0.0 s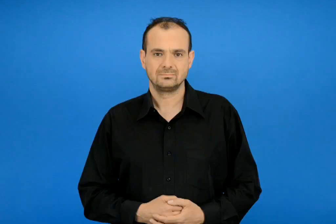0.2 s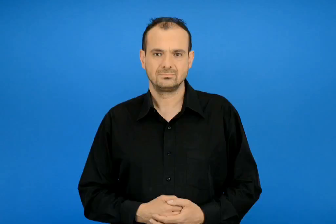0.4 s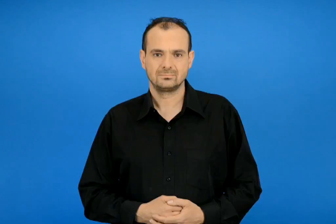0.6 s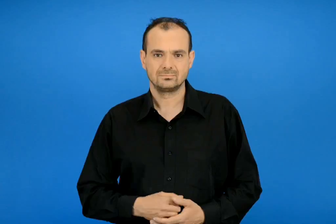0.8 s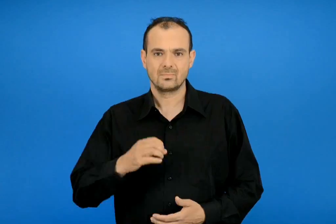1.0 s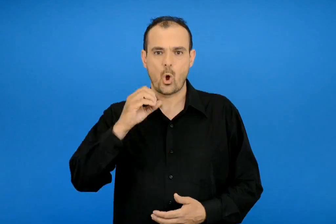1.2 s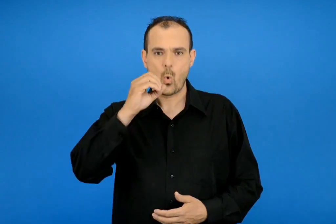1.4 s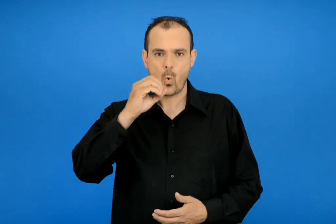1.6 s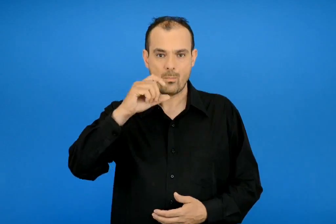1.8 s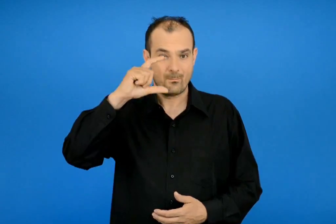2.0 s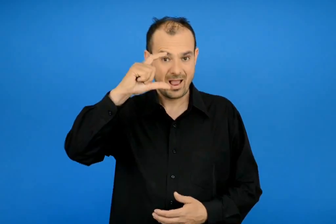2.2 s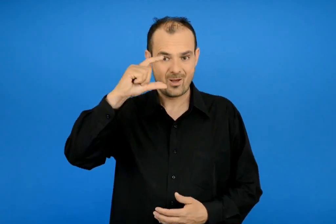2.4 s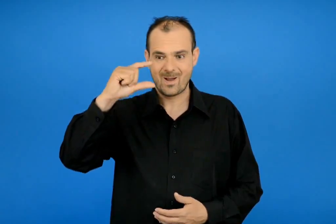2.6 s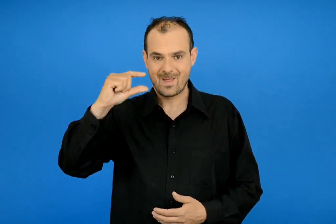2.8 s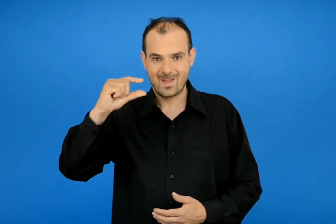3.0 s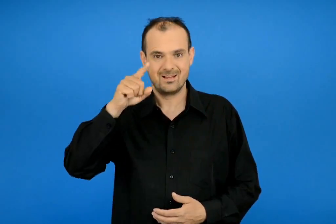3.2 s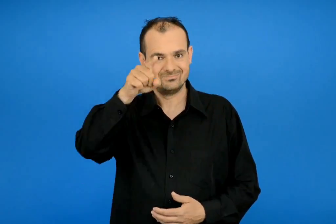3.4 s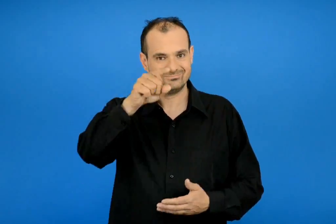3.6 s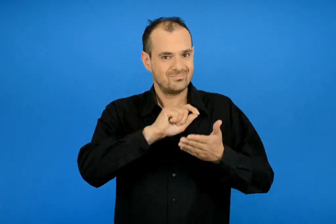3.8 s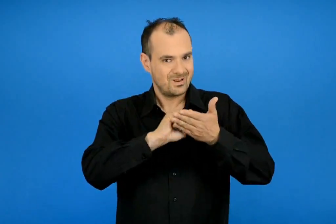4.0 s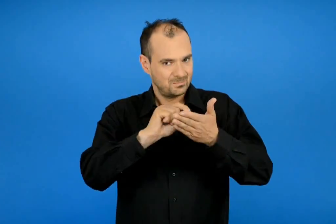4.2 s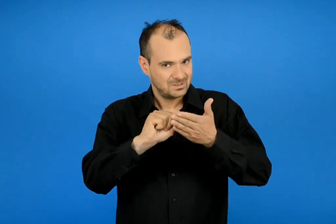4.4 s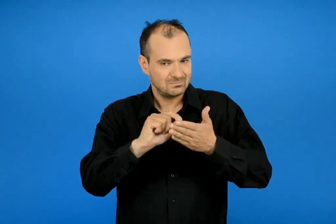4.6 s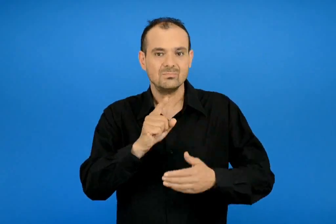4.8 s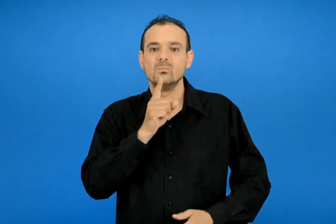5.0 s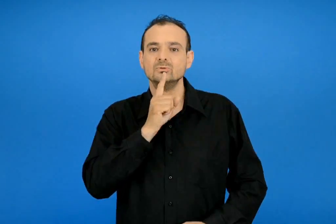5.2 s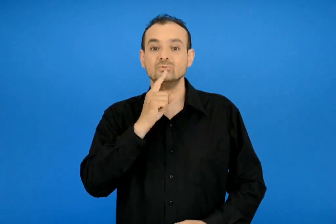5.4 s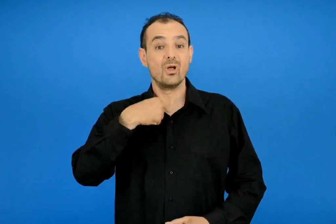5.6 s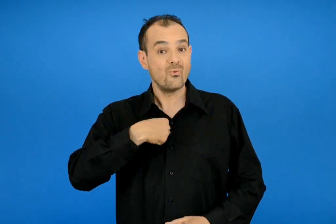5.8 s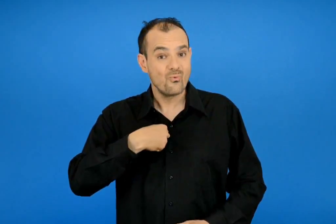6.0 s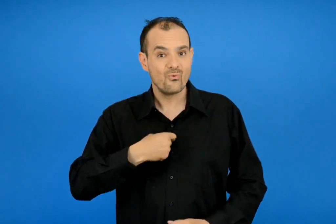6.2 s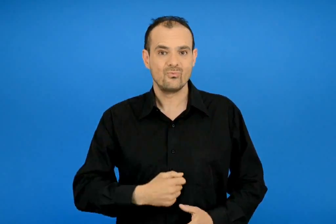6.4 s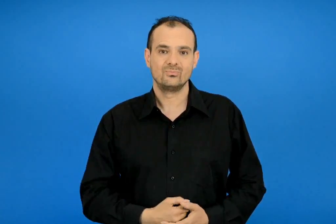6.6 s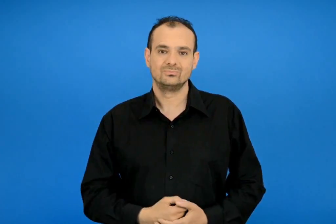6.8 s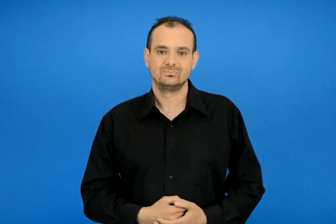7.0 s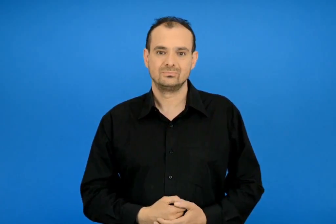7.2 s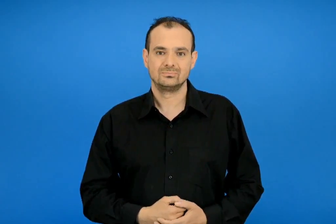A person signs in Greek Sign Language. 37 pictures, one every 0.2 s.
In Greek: γράψε ο ο όπως εγώ
